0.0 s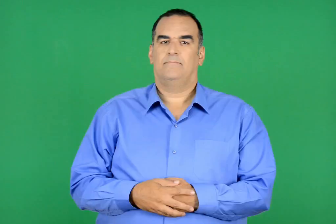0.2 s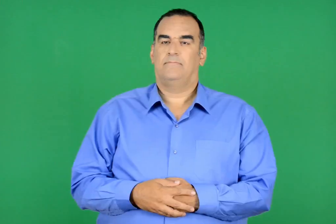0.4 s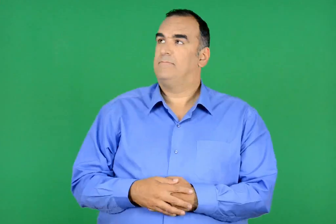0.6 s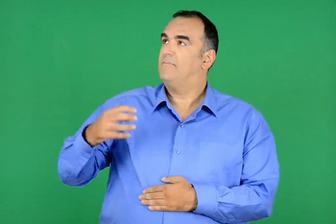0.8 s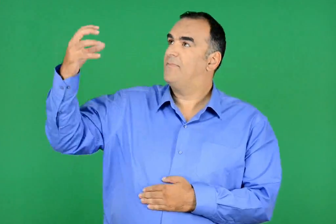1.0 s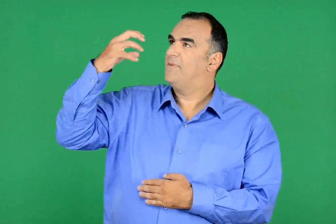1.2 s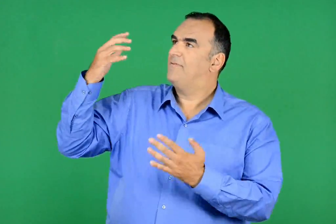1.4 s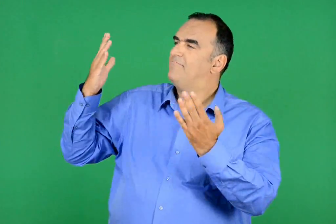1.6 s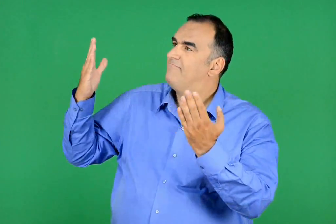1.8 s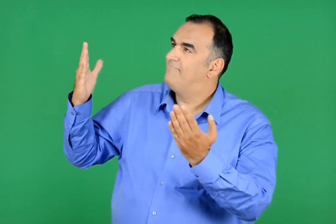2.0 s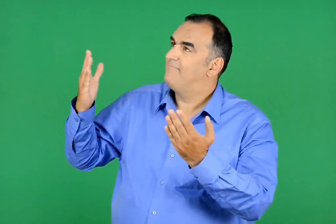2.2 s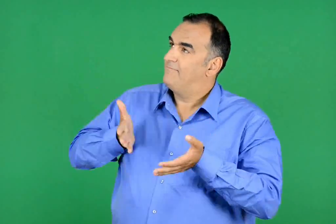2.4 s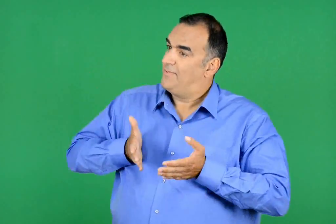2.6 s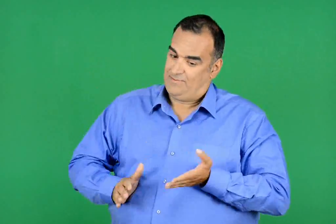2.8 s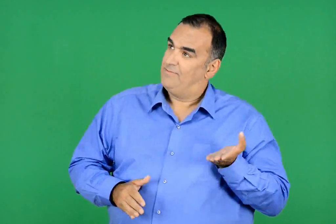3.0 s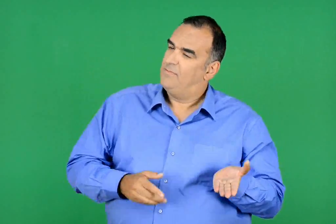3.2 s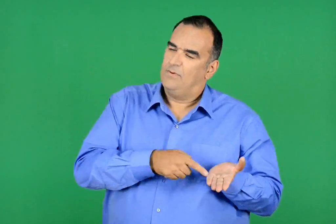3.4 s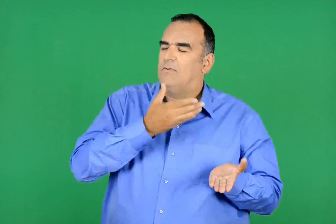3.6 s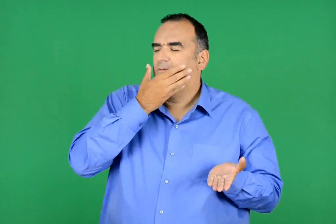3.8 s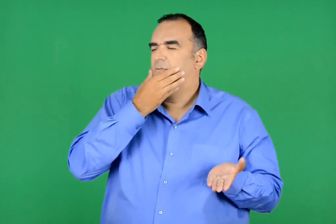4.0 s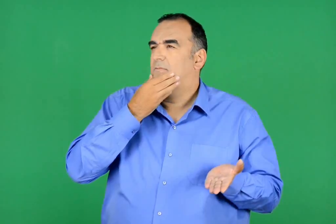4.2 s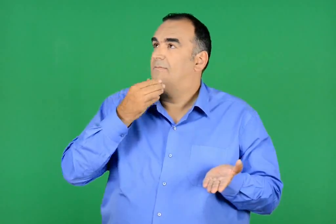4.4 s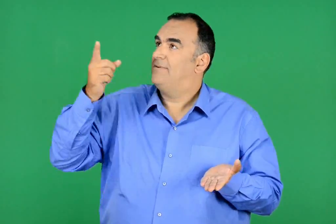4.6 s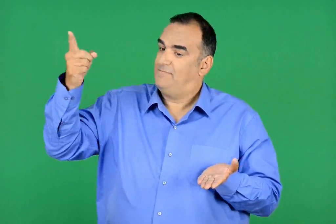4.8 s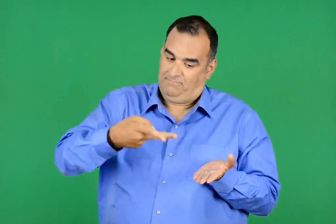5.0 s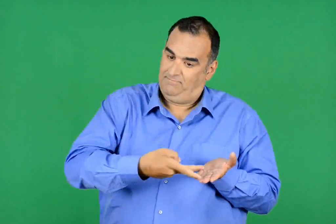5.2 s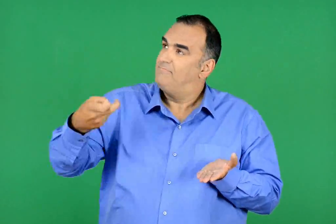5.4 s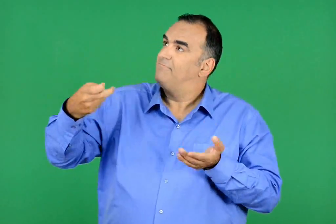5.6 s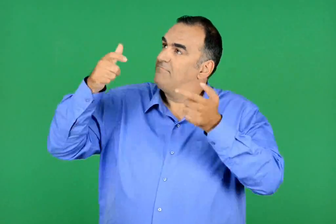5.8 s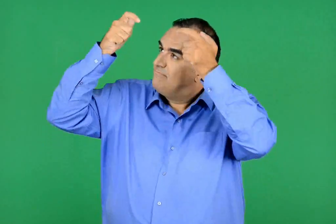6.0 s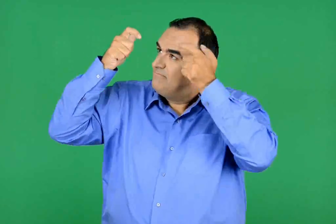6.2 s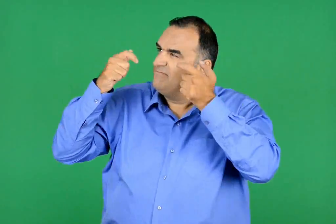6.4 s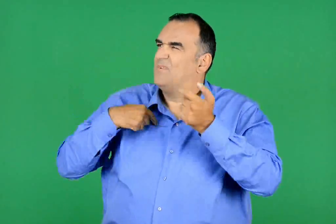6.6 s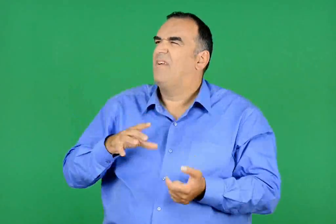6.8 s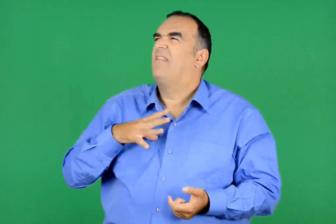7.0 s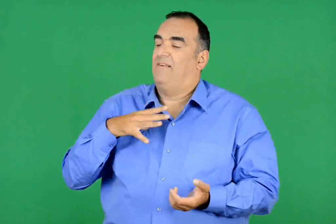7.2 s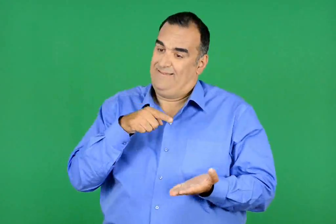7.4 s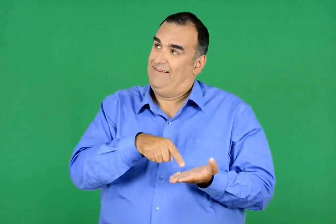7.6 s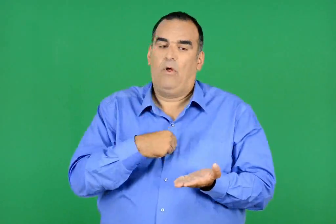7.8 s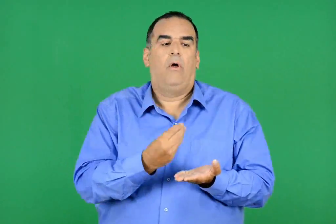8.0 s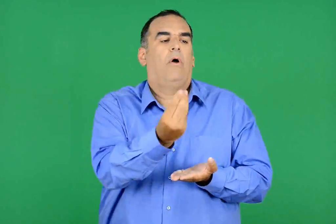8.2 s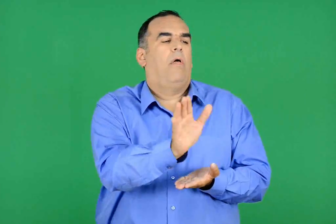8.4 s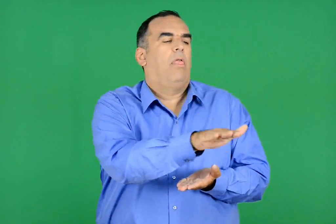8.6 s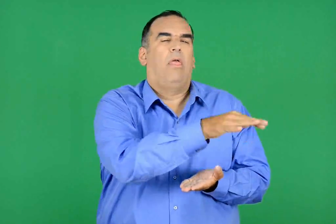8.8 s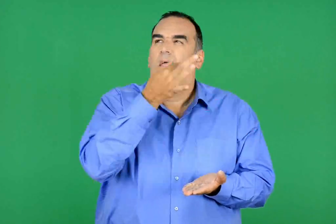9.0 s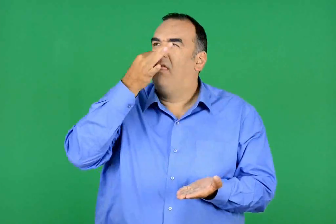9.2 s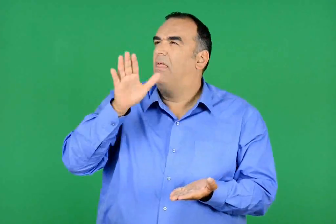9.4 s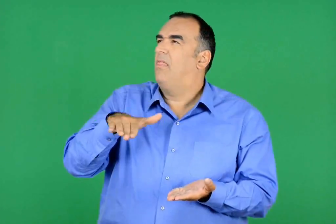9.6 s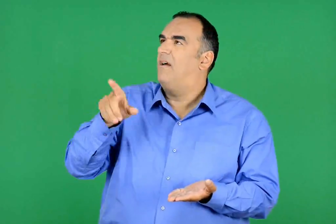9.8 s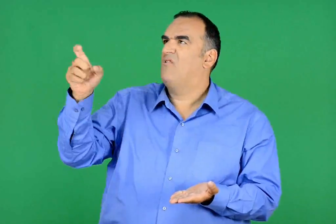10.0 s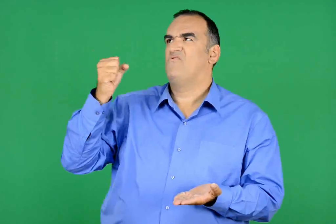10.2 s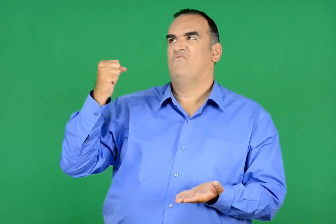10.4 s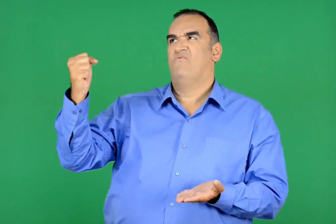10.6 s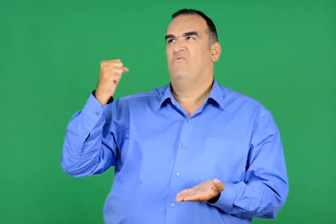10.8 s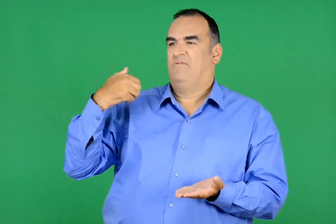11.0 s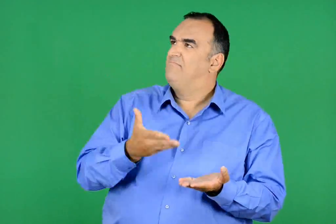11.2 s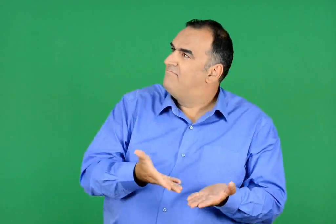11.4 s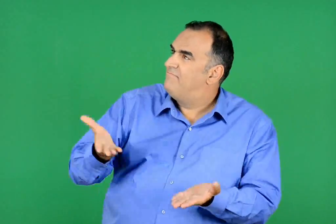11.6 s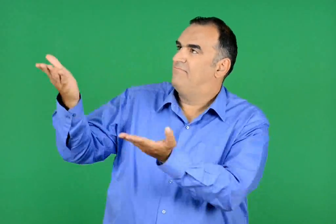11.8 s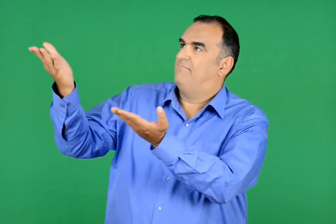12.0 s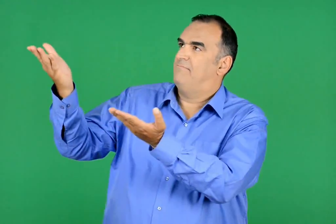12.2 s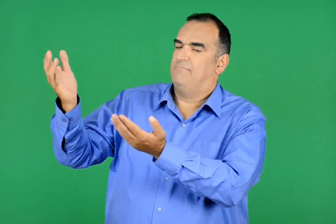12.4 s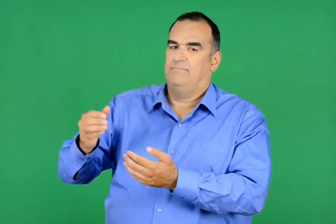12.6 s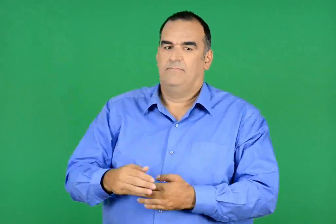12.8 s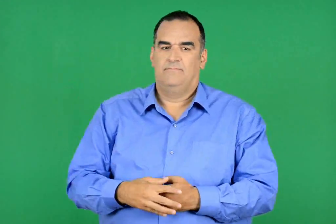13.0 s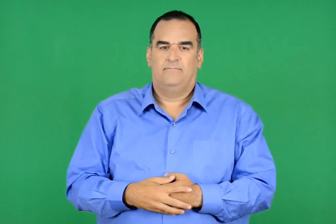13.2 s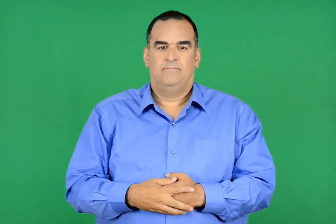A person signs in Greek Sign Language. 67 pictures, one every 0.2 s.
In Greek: ήλιε , την παίρνεις τη θυγατέρα µου γυναίκα ; δε θέλω να τη δώσω σε άλλον τόσο όμορφη , µόνο σε σένα που είσαι τόσο όμορφος και δυνατός
